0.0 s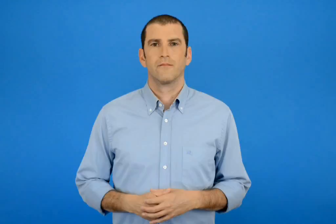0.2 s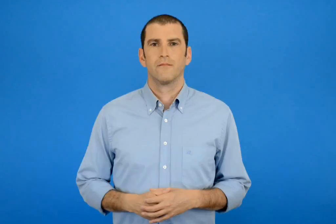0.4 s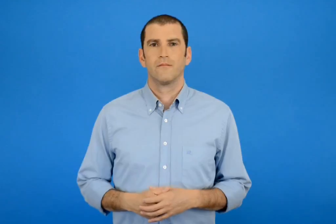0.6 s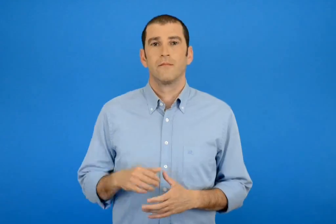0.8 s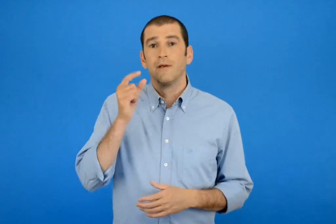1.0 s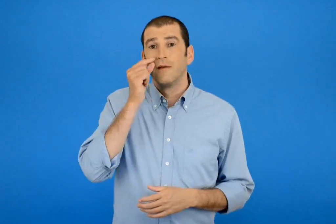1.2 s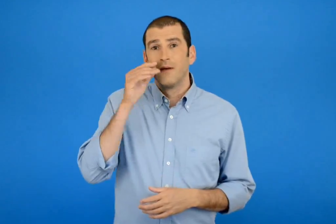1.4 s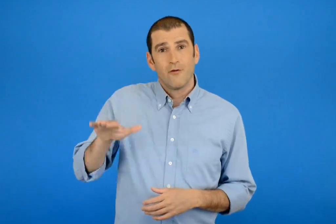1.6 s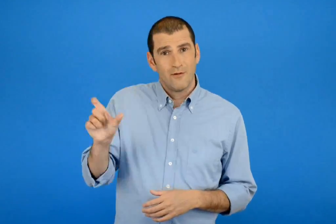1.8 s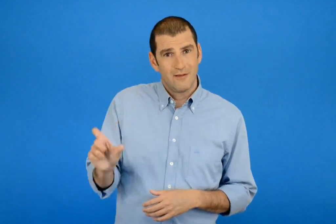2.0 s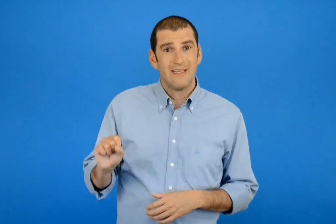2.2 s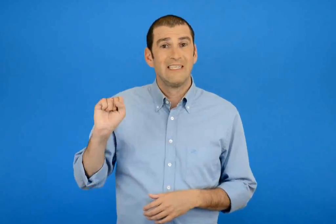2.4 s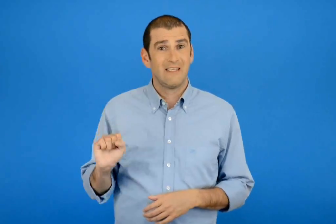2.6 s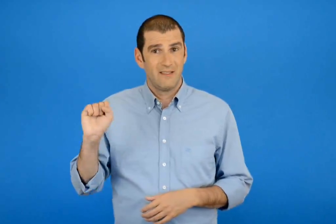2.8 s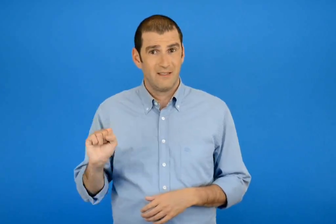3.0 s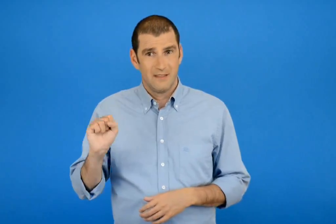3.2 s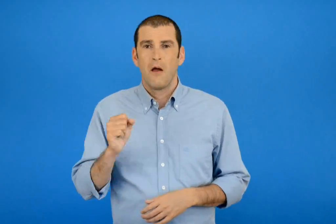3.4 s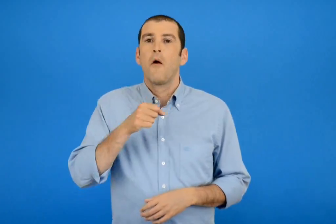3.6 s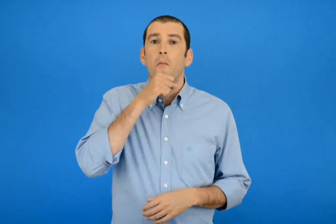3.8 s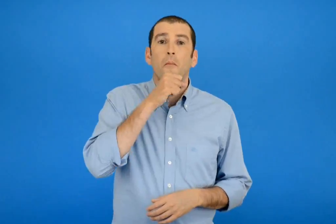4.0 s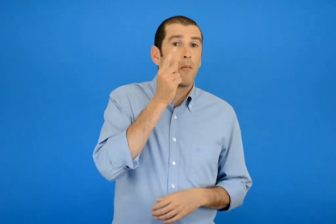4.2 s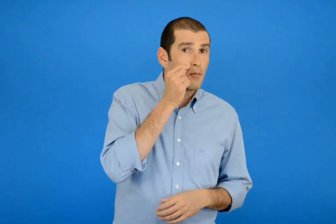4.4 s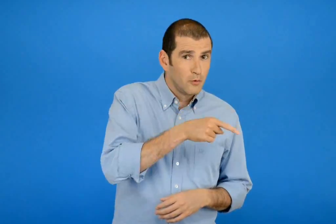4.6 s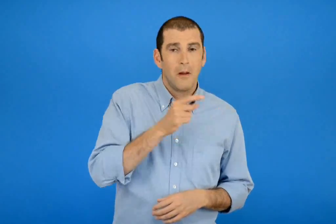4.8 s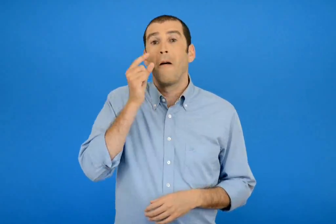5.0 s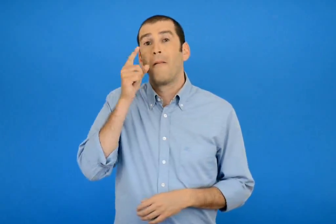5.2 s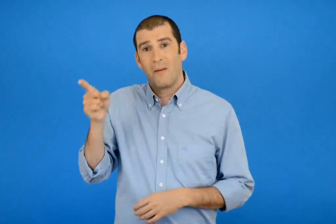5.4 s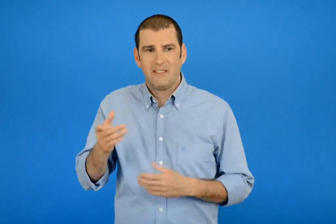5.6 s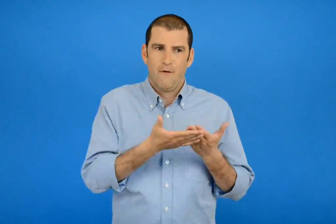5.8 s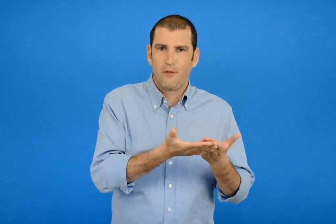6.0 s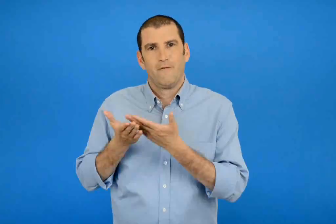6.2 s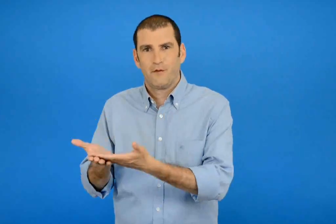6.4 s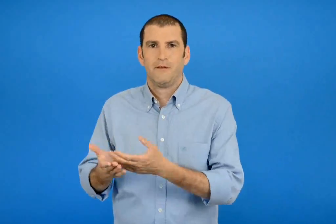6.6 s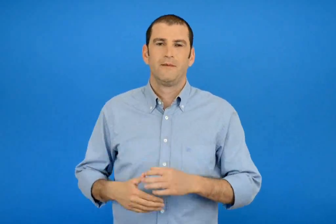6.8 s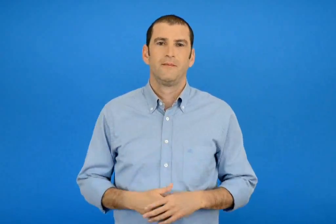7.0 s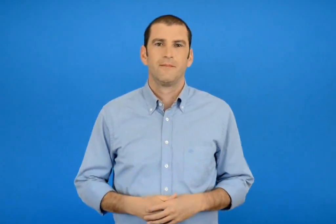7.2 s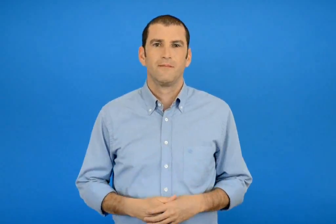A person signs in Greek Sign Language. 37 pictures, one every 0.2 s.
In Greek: ο σήφης βοηθάει τον παππού και τον πατερά του
